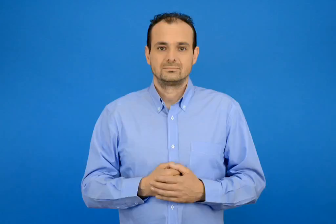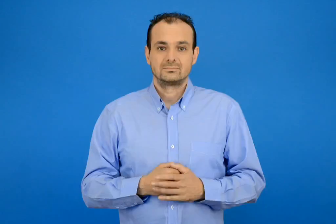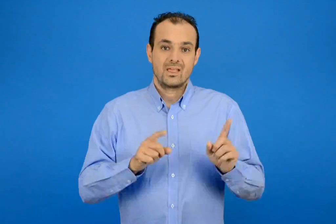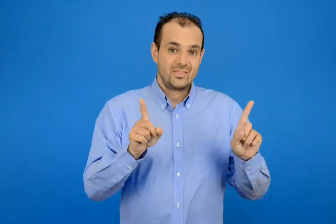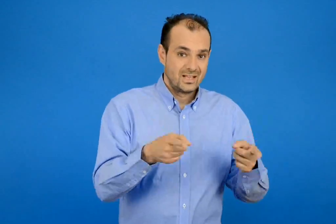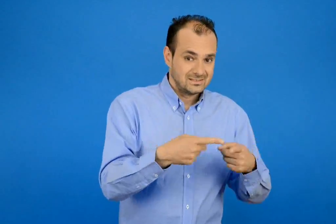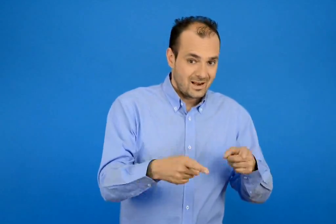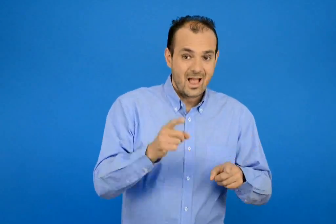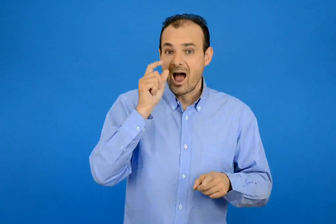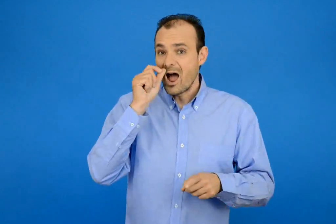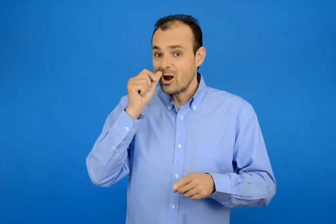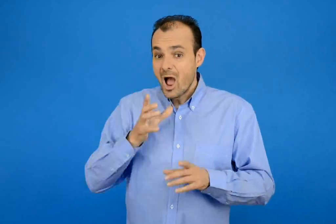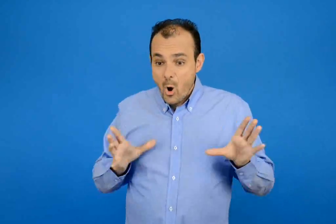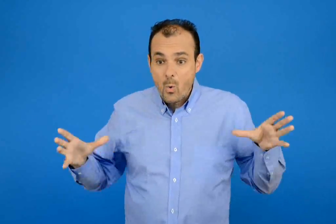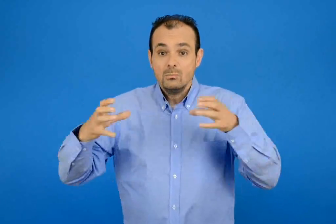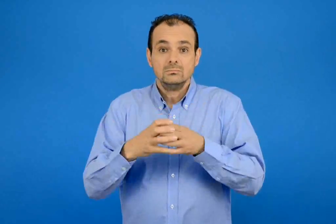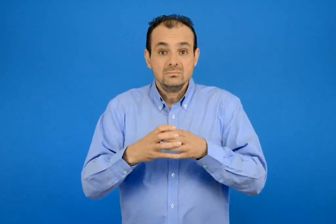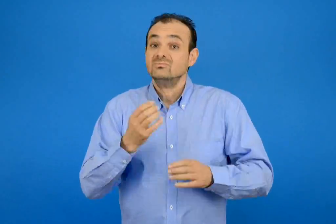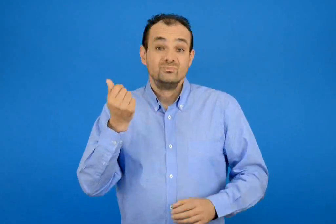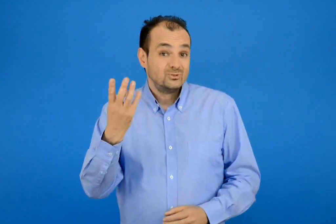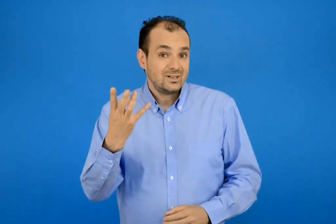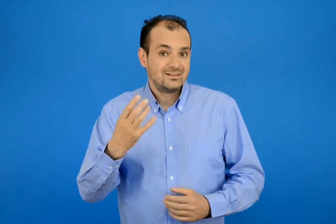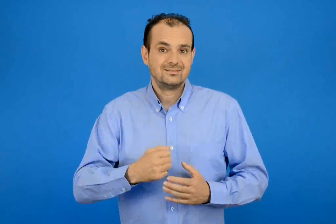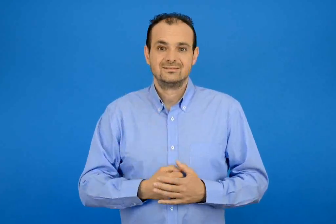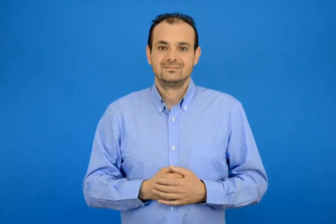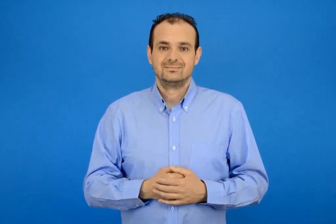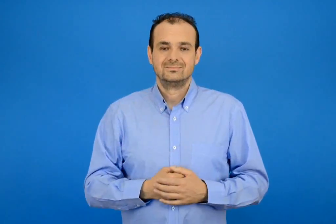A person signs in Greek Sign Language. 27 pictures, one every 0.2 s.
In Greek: πόσα είναι τα αγόρια μαζί με τη δασκάλα ;
